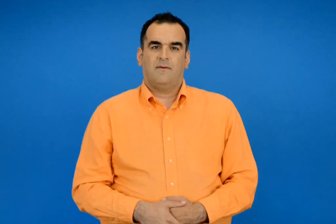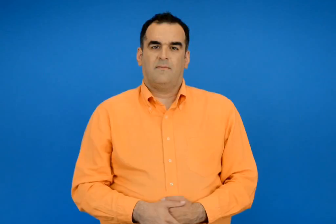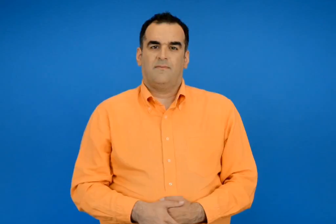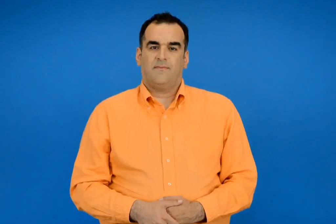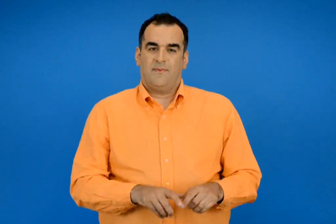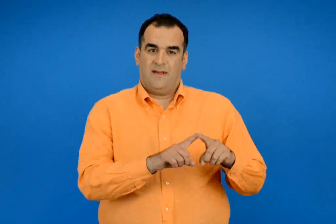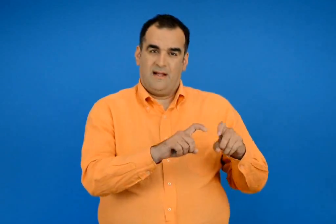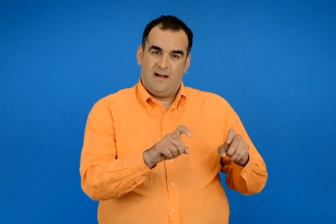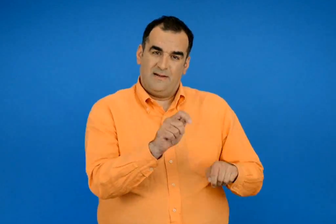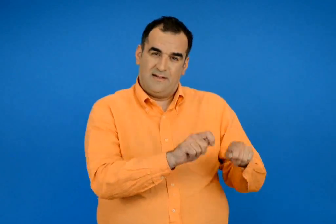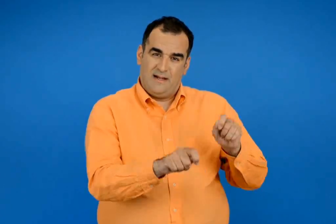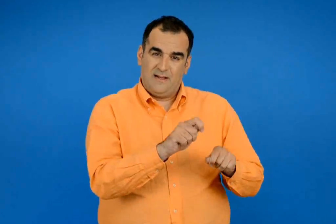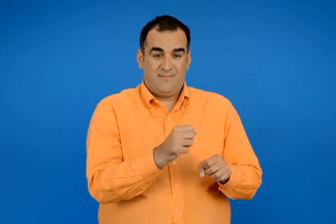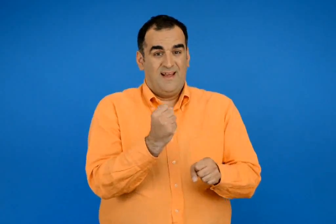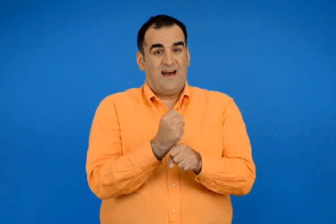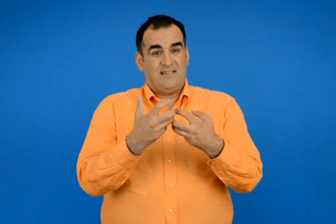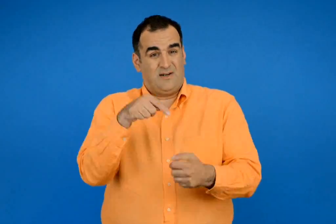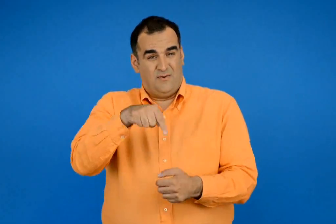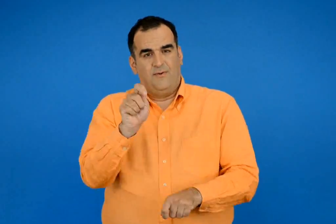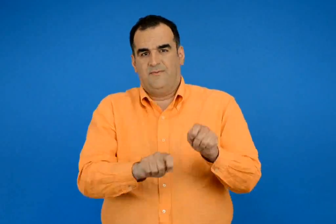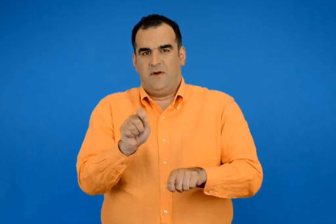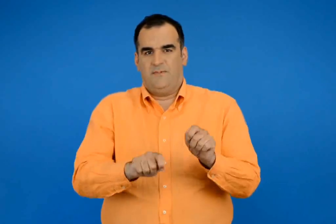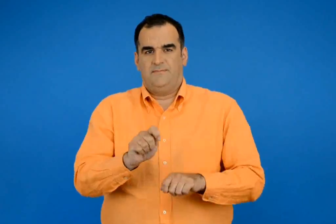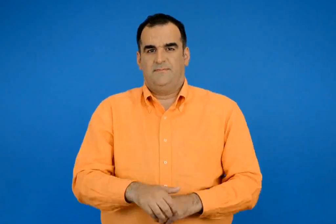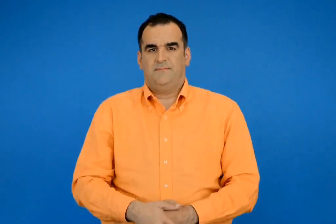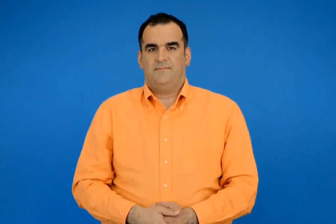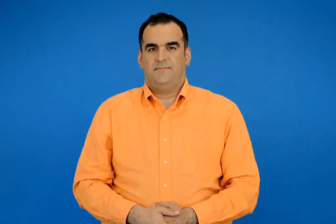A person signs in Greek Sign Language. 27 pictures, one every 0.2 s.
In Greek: τα τεχνητά υλικά τα φτιάχνουμε στο εργαστήριο
